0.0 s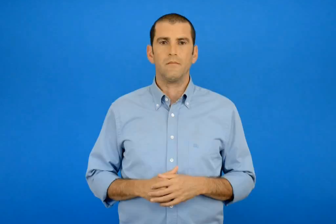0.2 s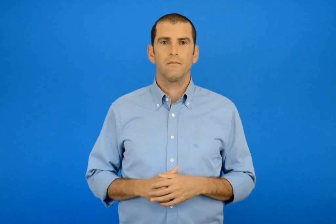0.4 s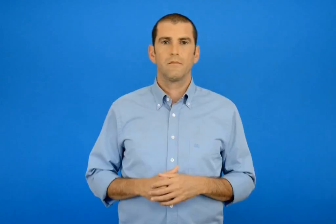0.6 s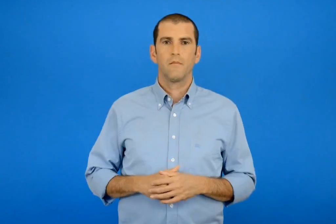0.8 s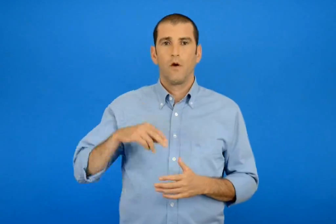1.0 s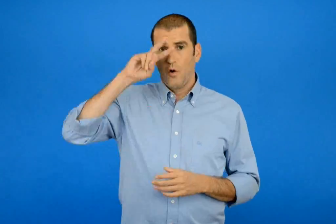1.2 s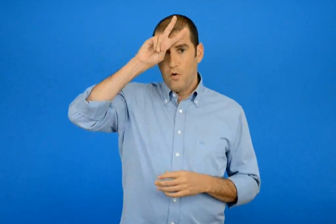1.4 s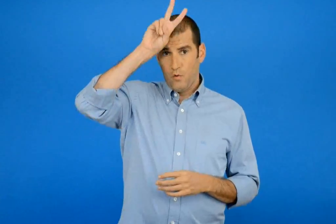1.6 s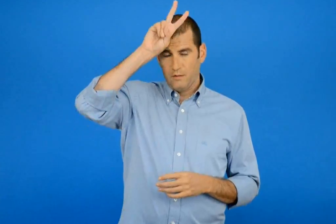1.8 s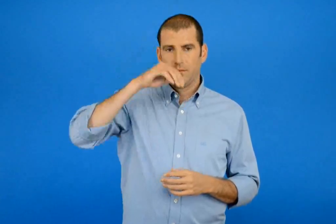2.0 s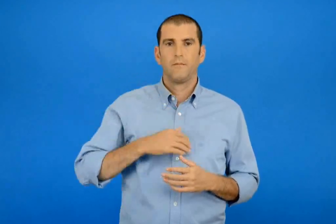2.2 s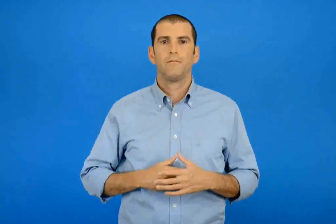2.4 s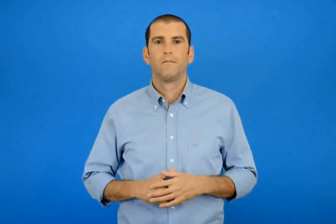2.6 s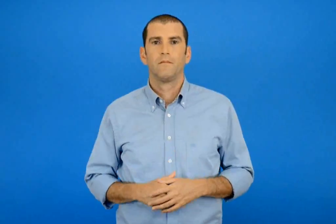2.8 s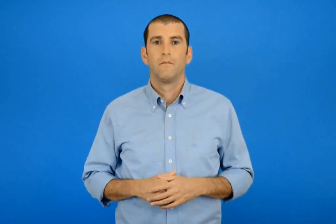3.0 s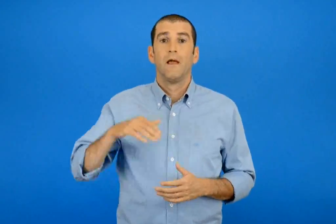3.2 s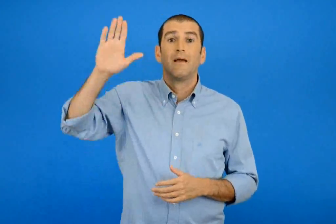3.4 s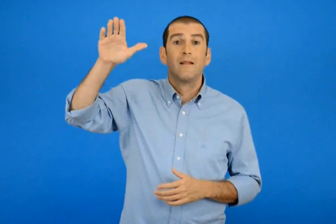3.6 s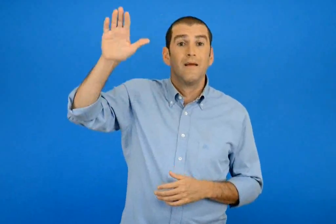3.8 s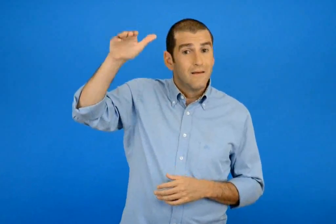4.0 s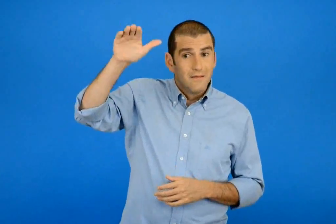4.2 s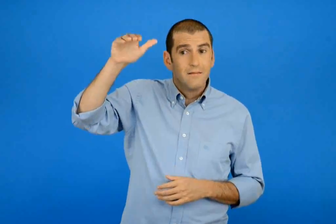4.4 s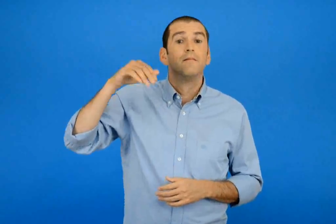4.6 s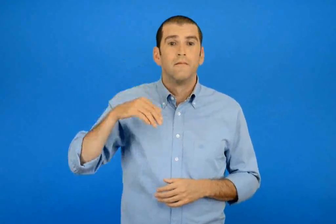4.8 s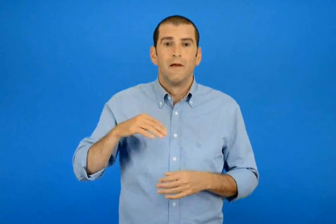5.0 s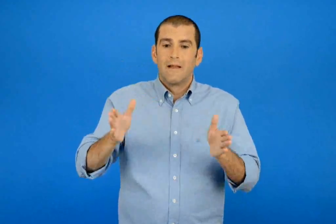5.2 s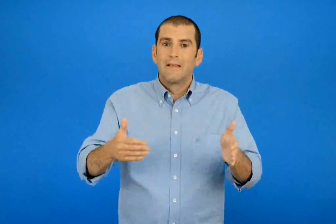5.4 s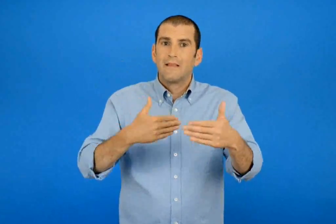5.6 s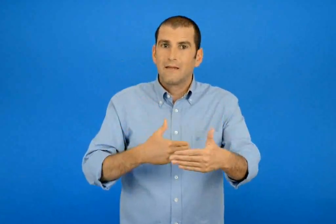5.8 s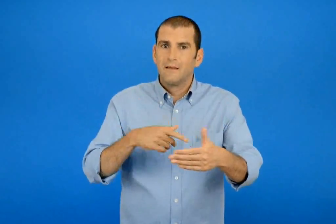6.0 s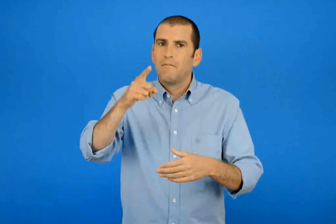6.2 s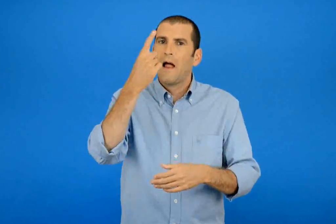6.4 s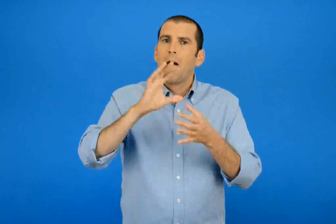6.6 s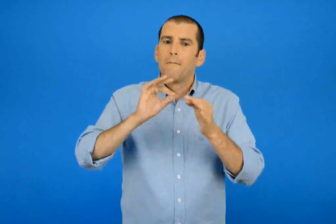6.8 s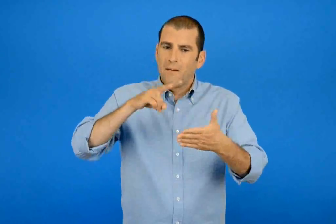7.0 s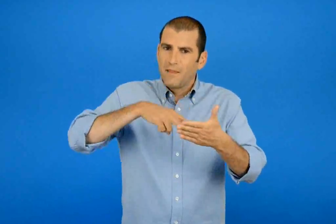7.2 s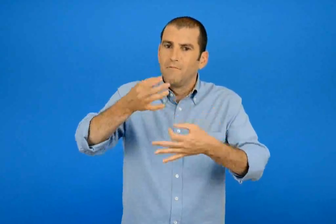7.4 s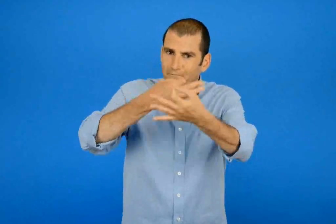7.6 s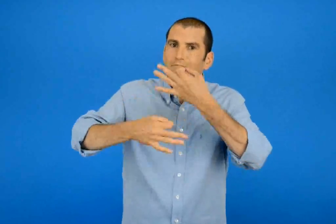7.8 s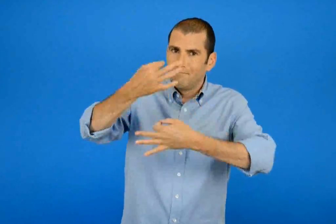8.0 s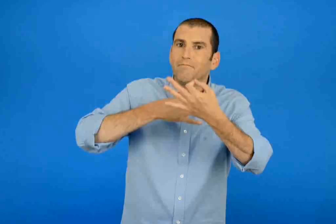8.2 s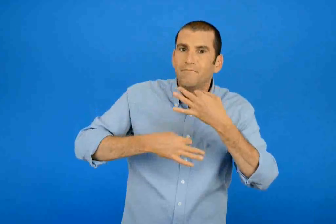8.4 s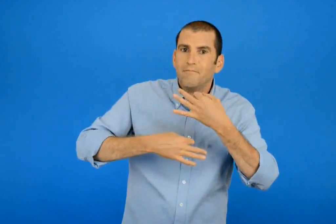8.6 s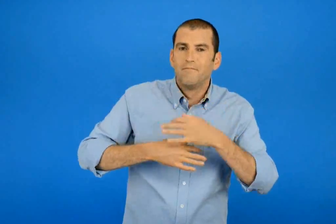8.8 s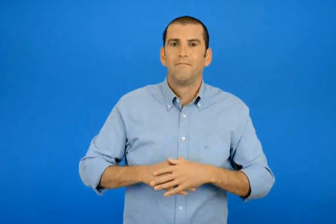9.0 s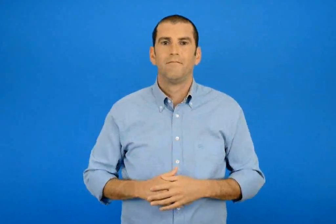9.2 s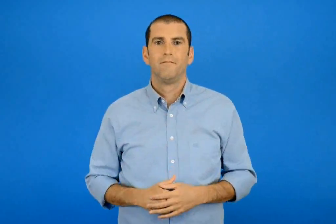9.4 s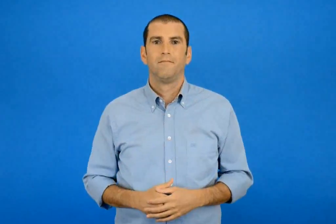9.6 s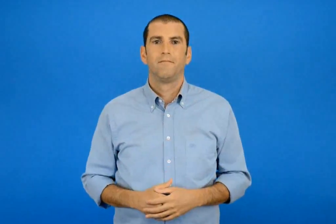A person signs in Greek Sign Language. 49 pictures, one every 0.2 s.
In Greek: λουκάς κυρία κυρία θα μας διαβάσετε εσείς ένα παραμύθι στην τάξη ;
